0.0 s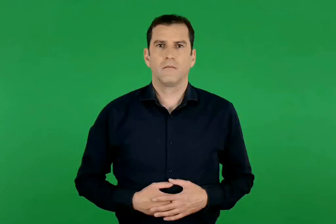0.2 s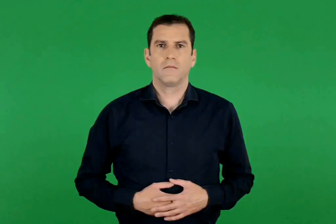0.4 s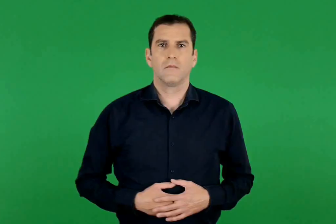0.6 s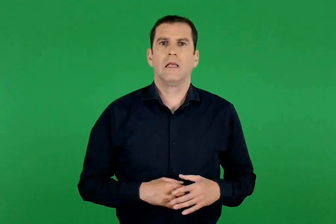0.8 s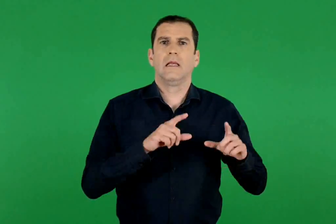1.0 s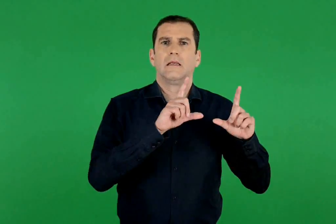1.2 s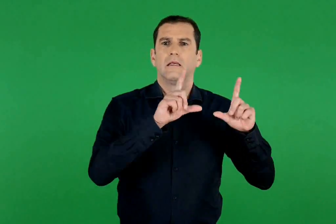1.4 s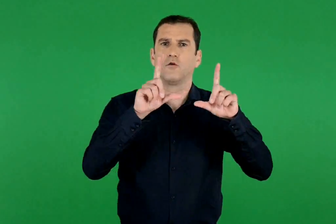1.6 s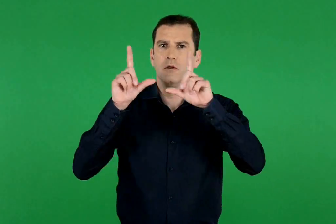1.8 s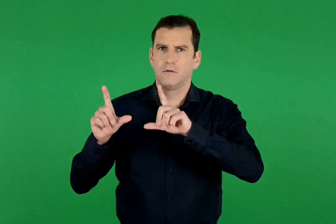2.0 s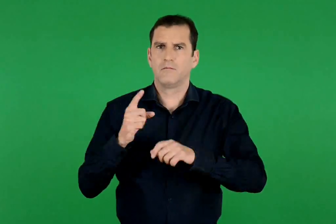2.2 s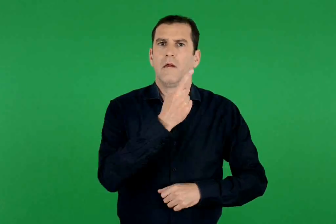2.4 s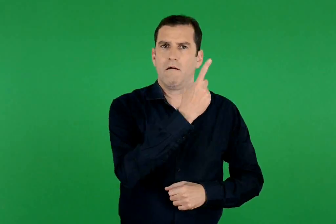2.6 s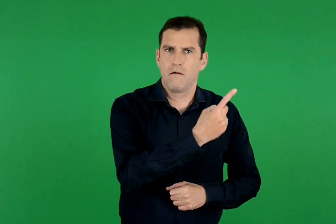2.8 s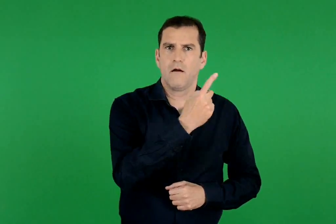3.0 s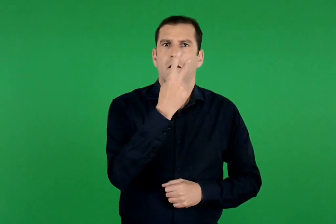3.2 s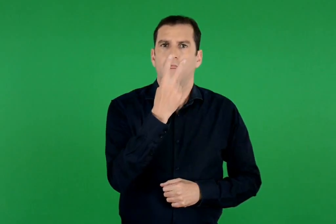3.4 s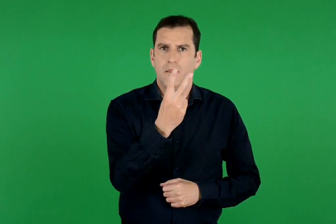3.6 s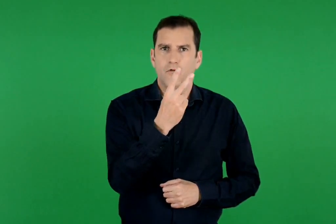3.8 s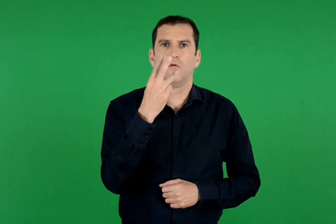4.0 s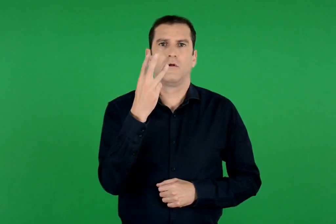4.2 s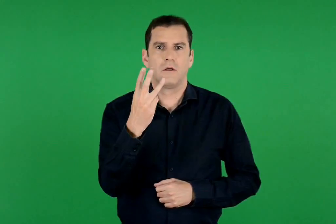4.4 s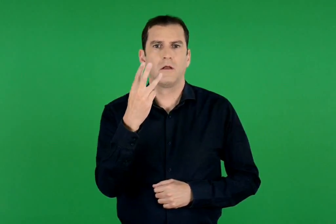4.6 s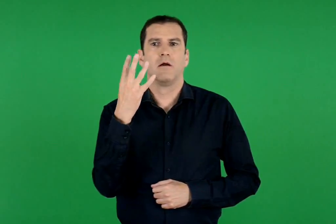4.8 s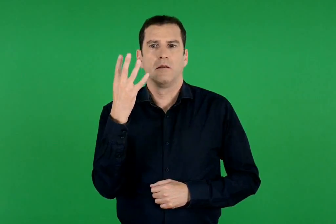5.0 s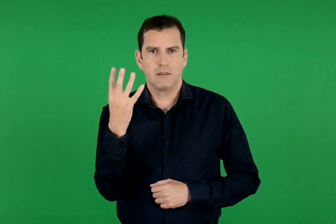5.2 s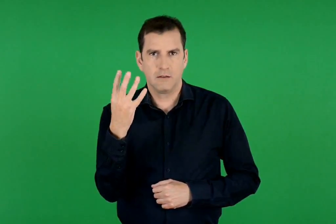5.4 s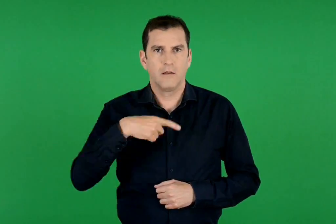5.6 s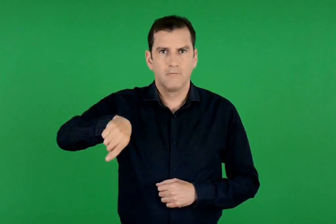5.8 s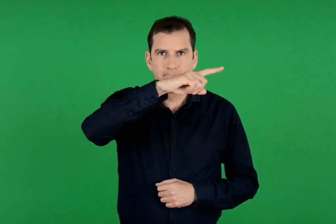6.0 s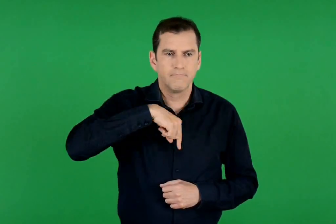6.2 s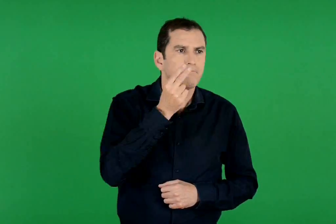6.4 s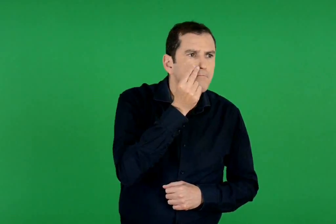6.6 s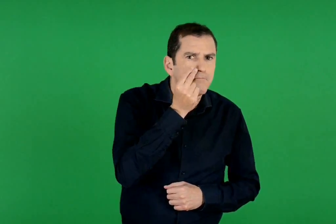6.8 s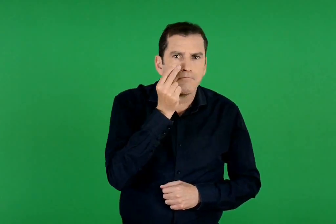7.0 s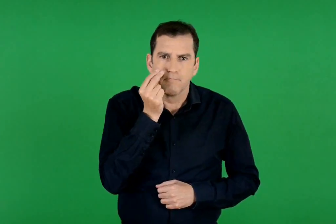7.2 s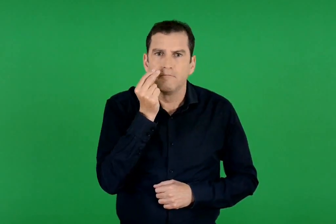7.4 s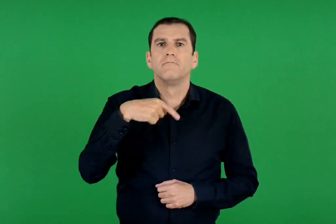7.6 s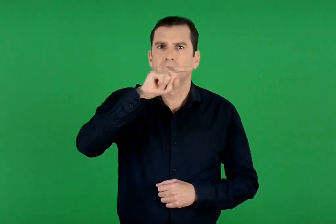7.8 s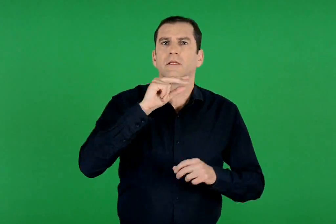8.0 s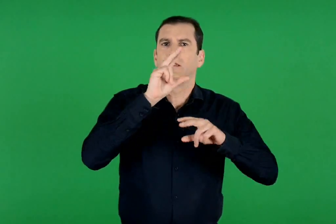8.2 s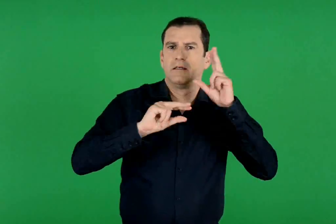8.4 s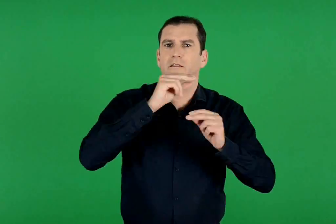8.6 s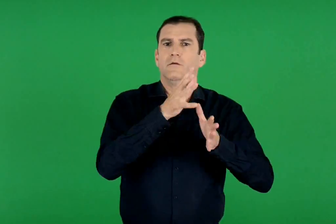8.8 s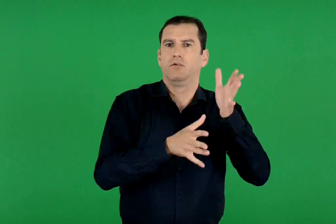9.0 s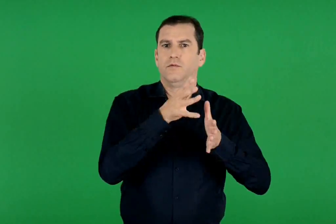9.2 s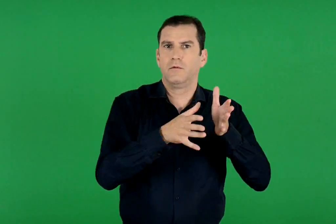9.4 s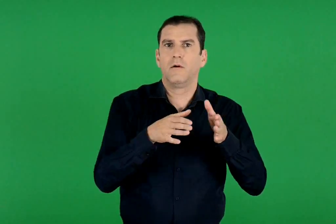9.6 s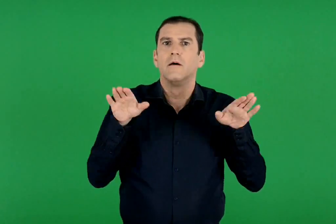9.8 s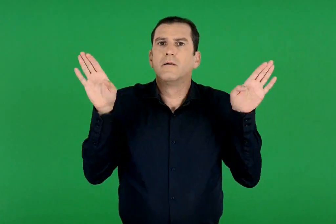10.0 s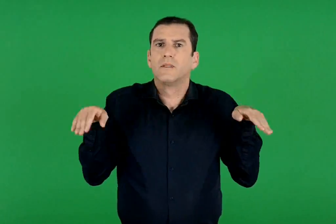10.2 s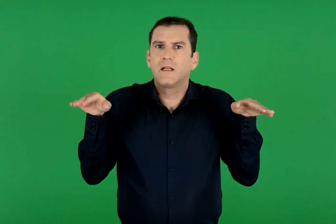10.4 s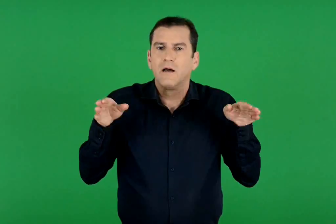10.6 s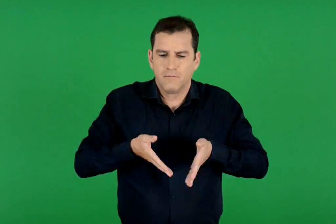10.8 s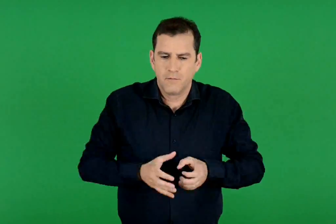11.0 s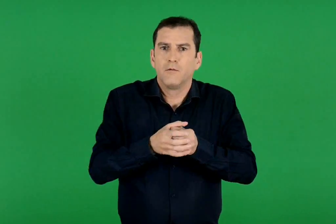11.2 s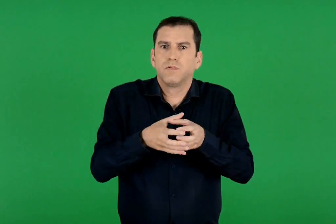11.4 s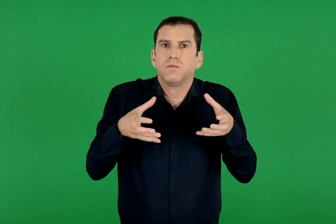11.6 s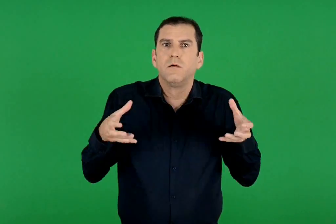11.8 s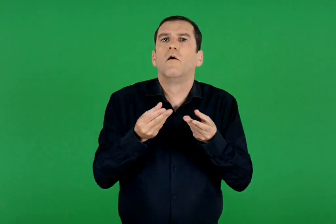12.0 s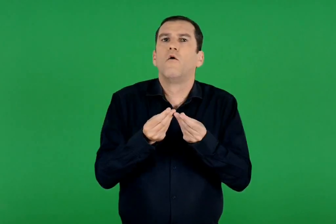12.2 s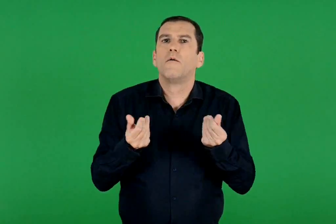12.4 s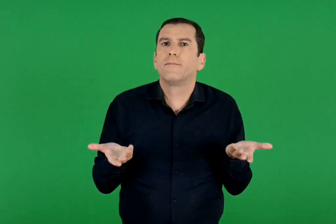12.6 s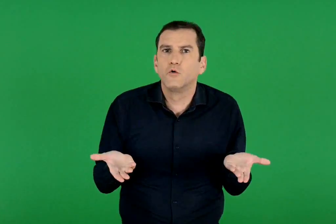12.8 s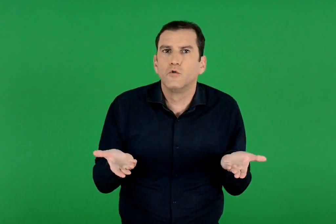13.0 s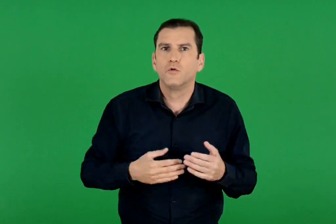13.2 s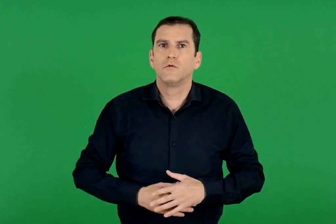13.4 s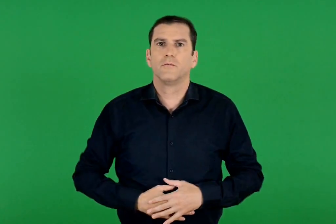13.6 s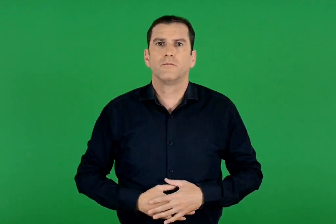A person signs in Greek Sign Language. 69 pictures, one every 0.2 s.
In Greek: παρατηρούμε τις εικόνες 1 , 2 , 3 , 4 και συζητάμε: πώς πολλαπλασιάζονται τα πτηνά ;
